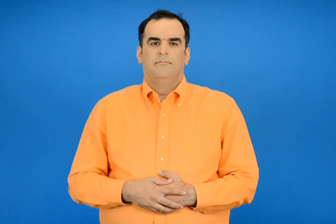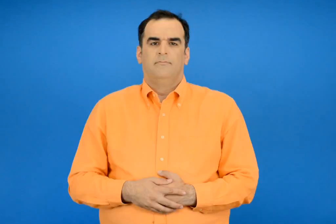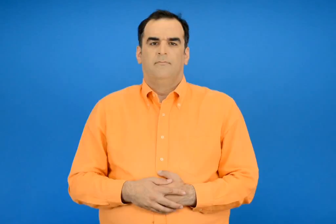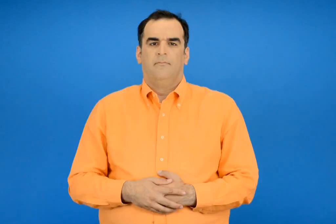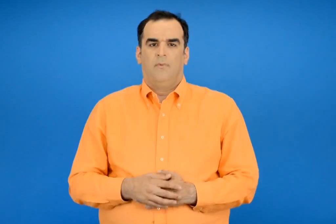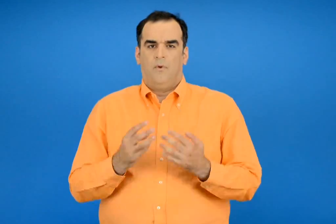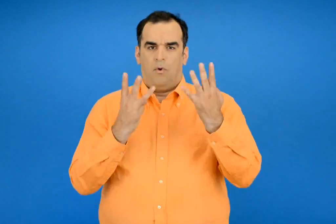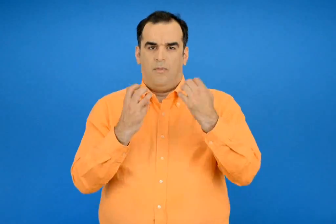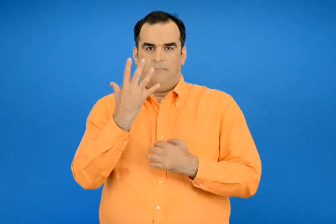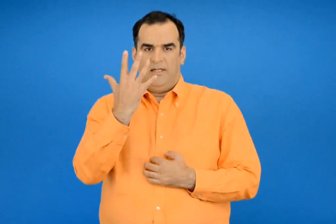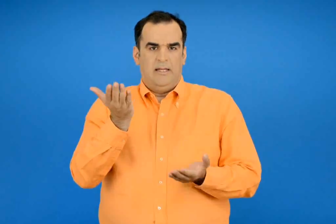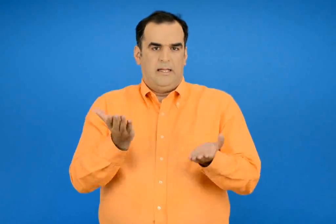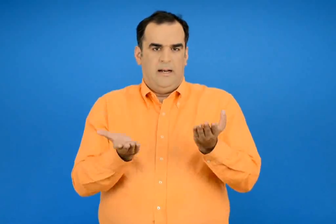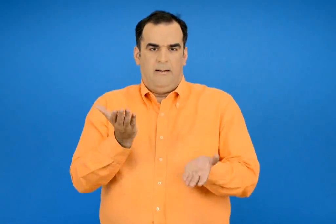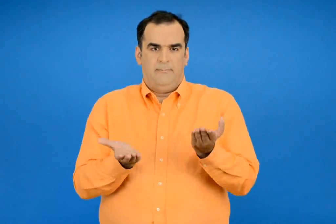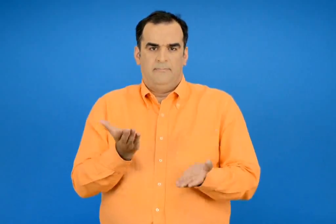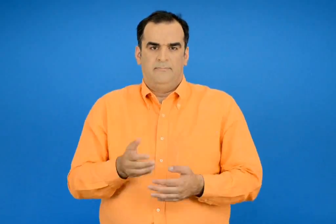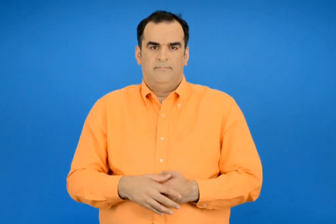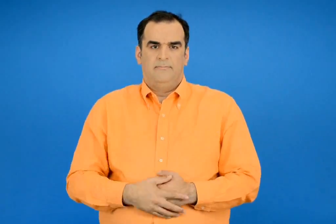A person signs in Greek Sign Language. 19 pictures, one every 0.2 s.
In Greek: 85 κιλά
